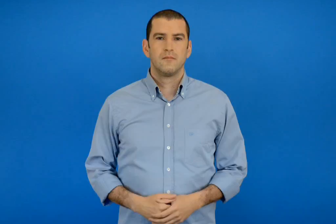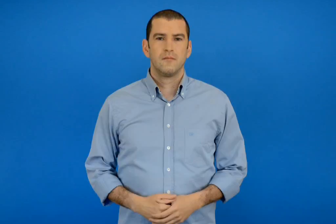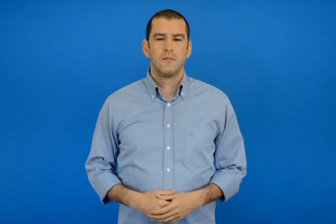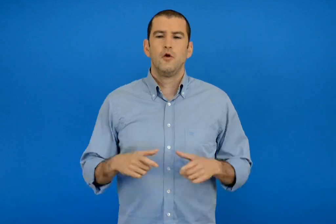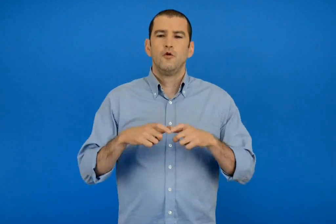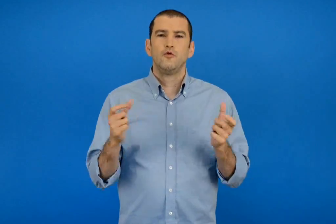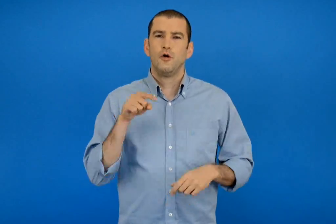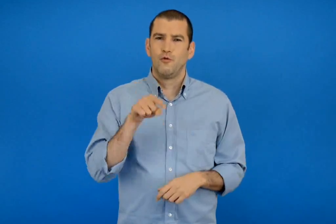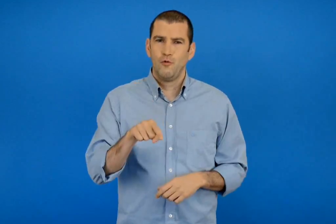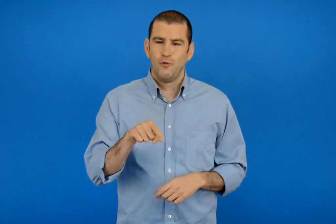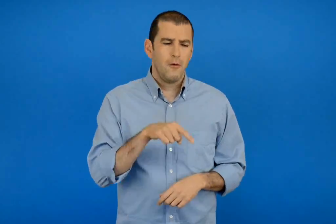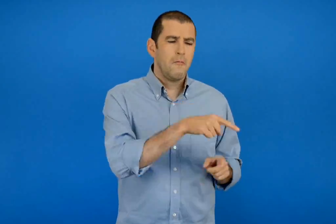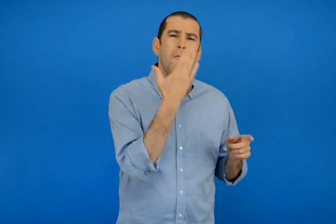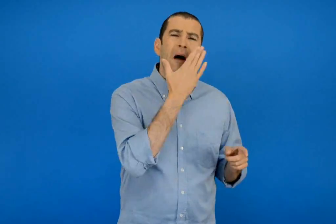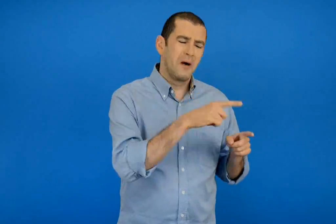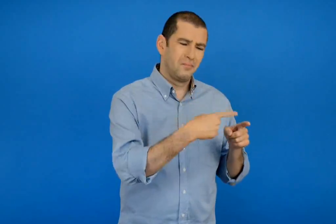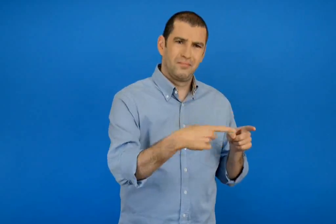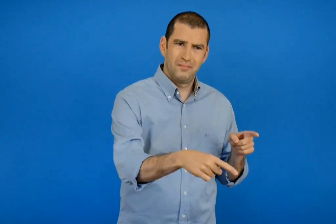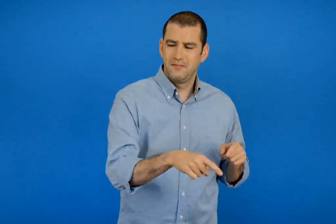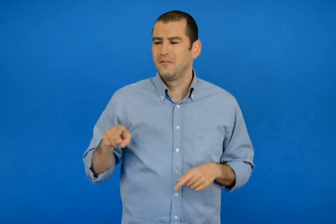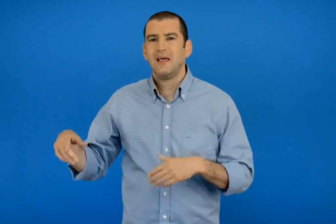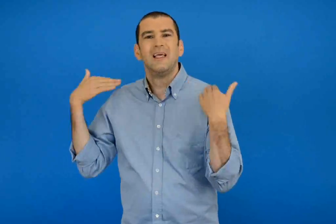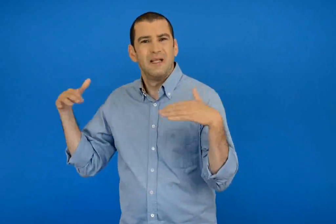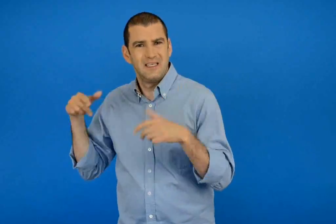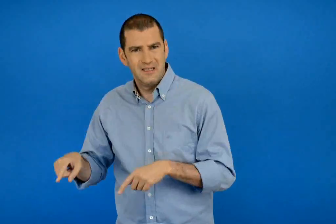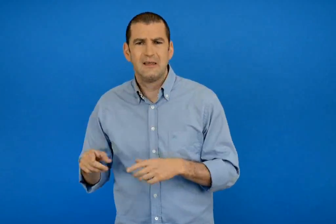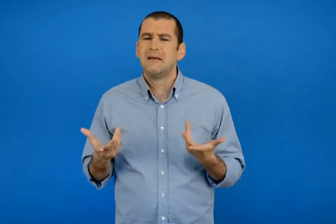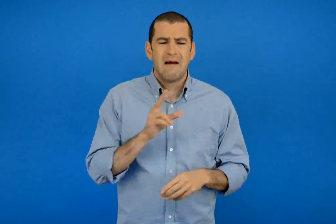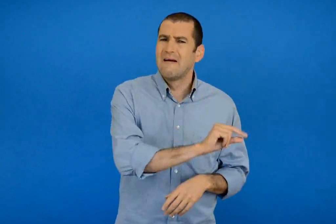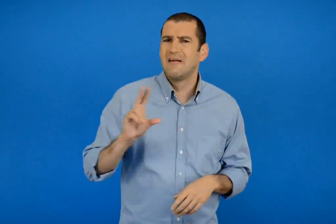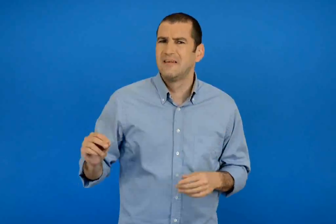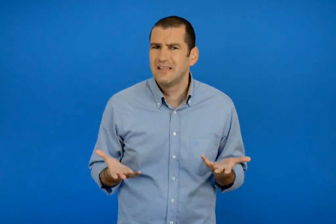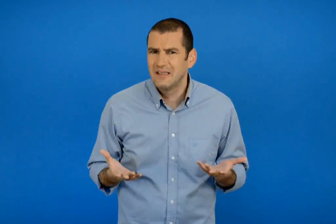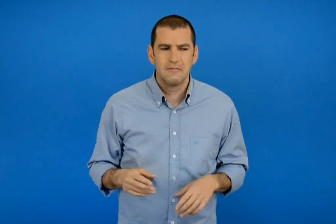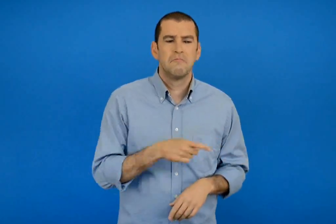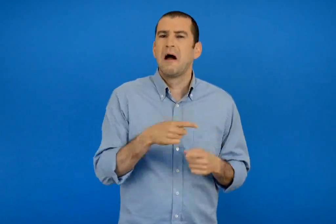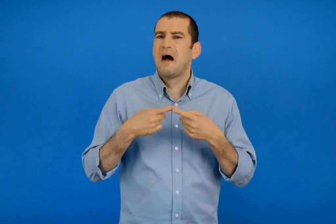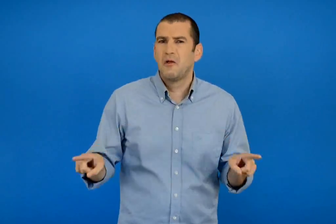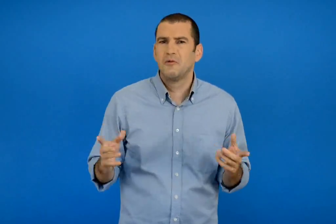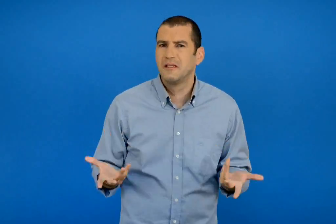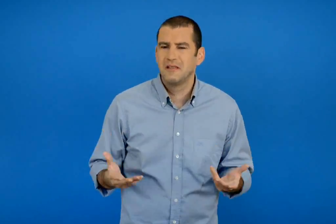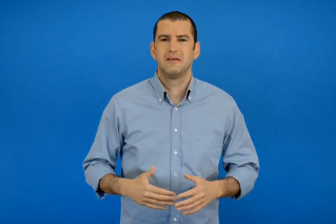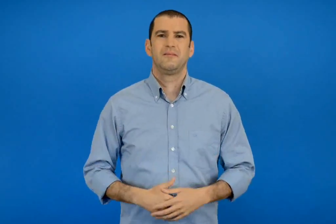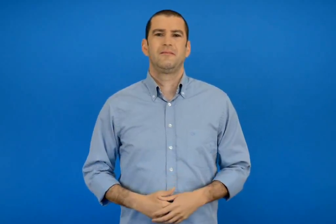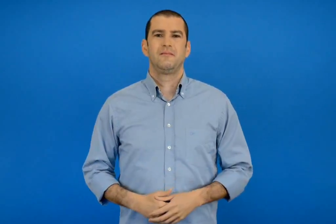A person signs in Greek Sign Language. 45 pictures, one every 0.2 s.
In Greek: σε τι μοιάζει και σε τι διαφέρει η γυμναστική από τα αλλά μαθήματα του σχολείου ;
